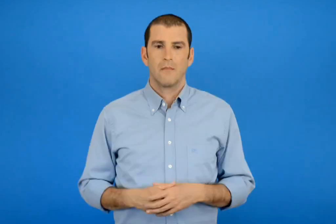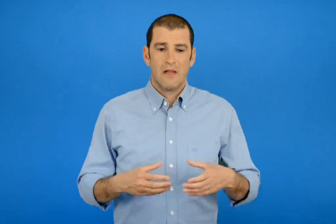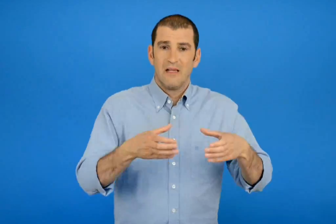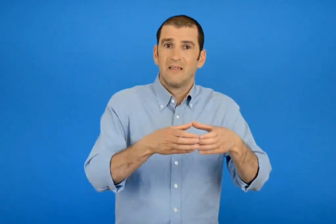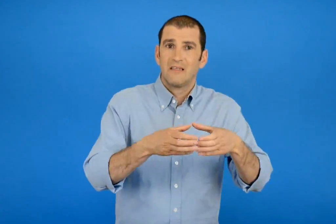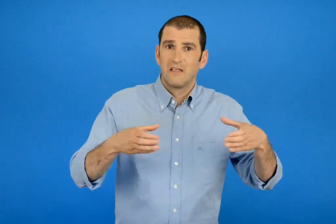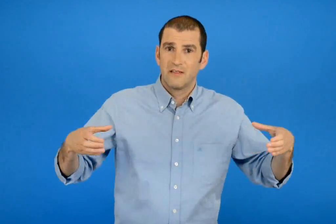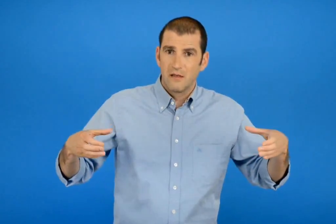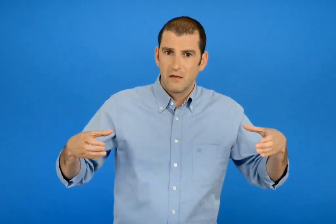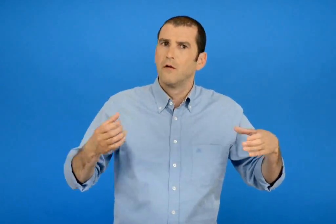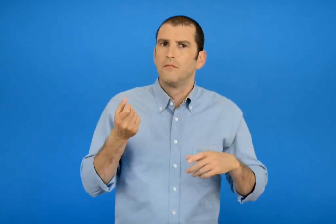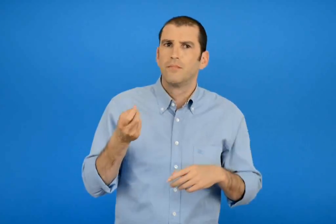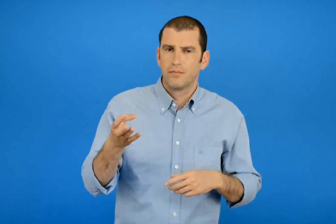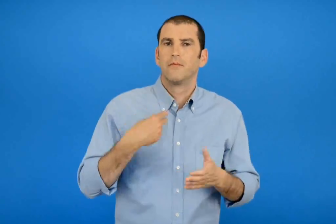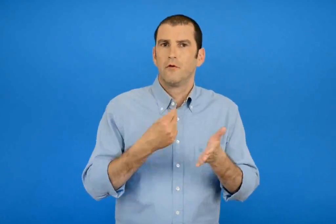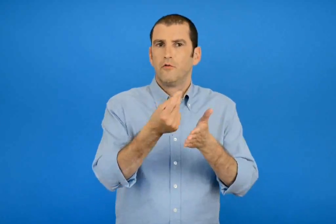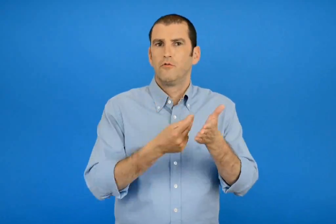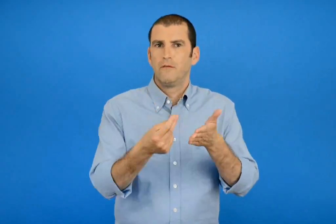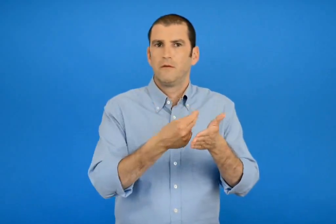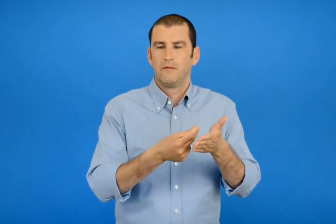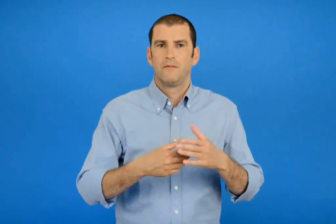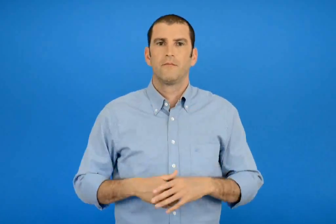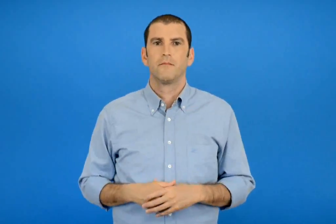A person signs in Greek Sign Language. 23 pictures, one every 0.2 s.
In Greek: ζωγραφίζω τις συσκευασίες που θα χρειαστούν
